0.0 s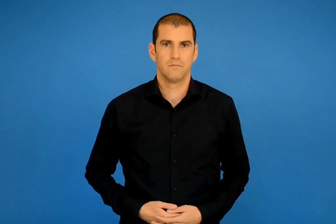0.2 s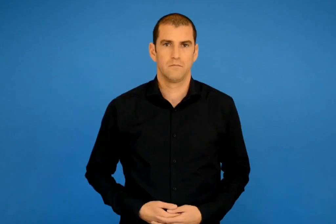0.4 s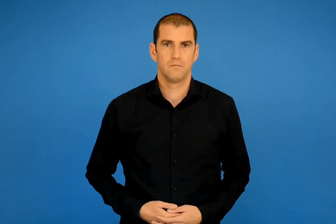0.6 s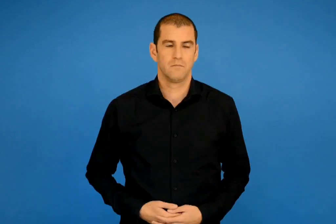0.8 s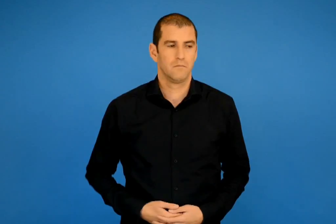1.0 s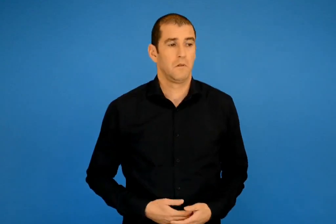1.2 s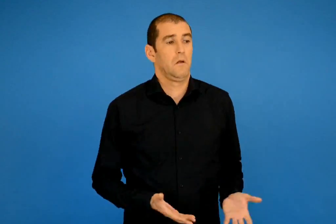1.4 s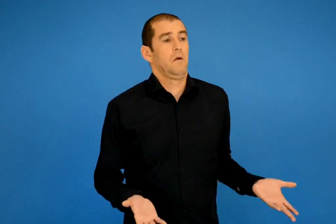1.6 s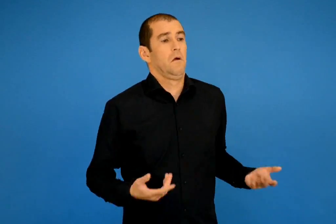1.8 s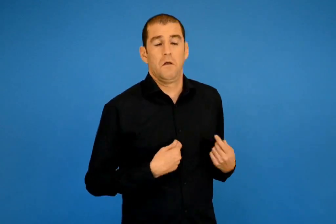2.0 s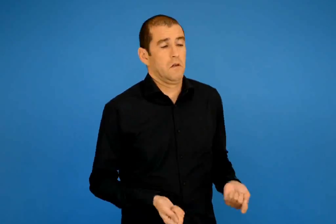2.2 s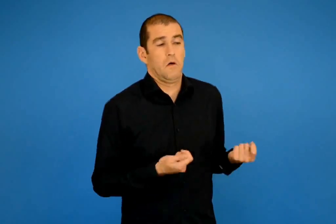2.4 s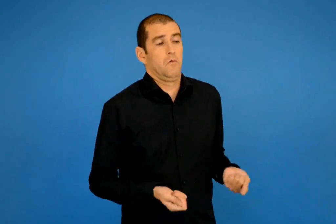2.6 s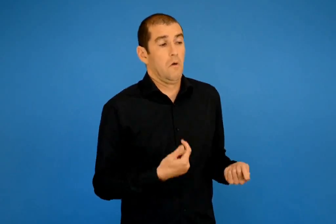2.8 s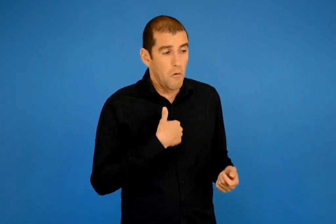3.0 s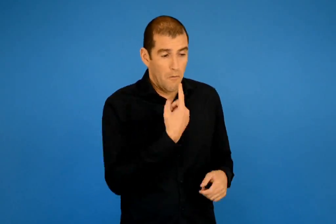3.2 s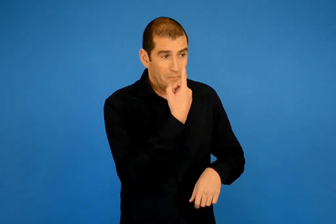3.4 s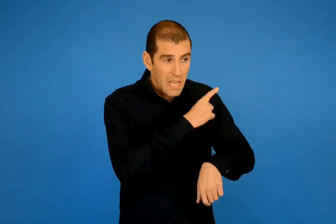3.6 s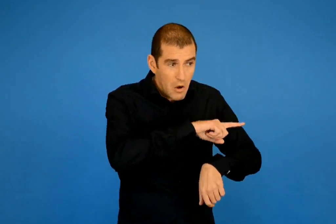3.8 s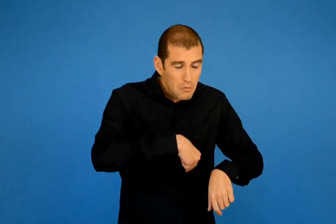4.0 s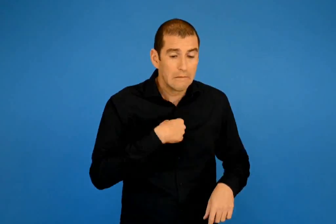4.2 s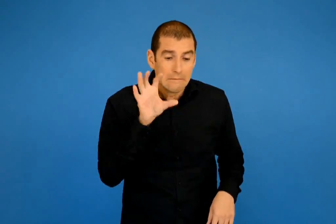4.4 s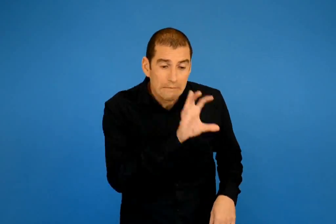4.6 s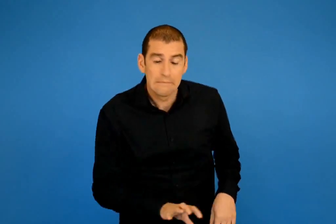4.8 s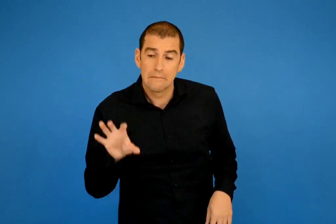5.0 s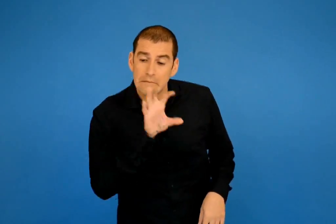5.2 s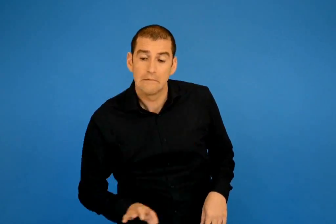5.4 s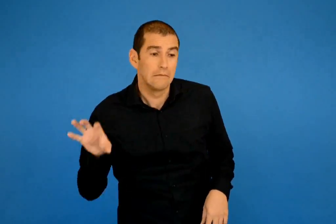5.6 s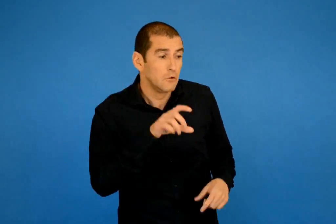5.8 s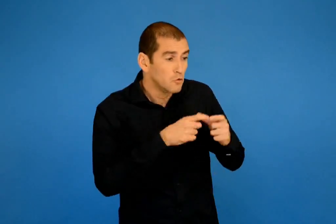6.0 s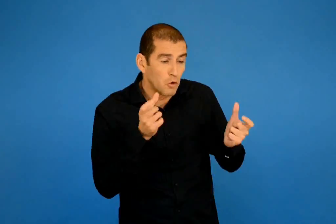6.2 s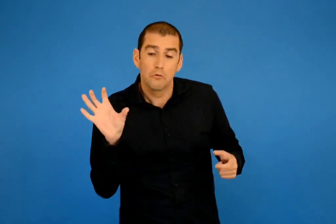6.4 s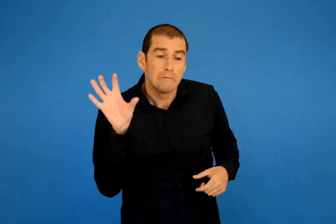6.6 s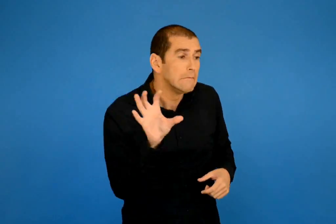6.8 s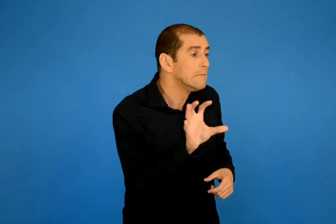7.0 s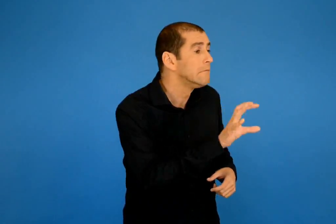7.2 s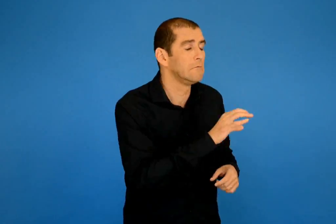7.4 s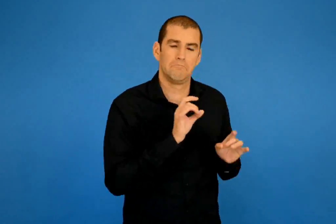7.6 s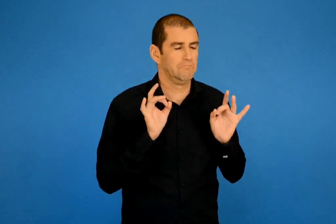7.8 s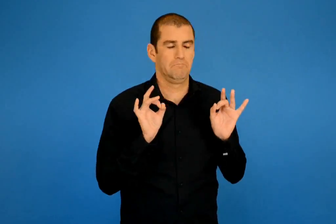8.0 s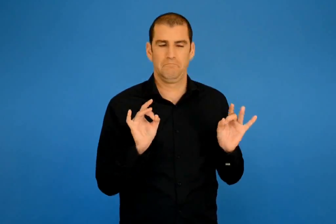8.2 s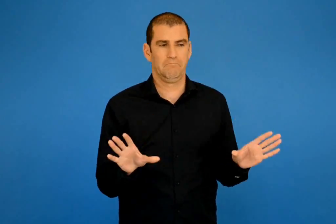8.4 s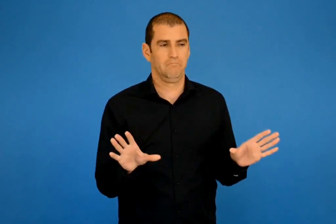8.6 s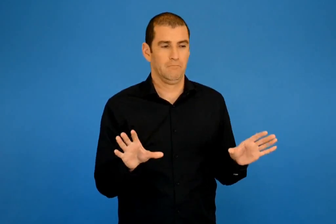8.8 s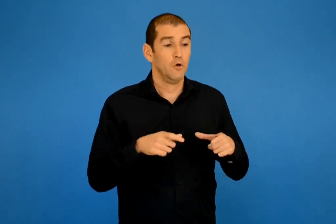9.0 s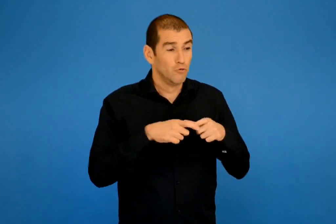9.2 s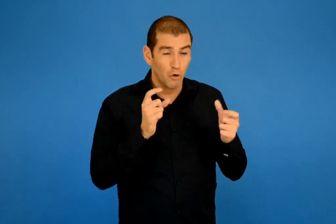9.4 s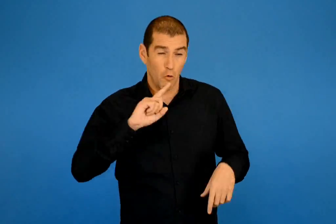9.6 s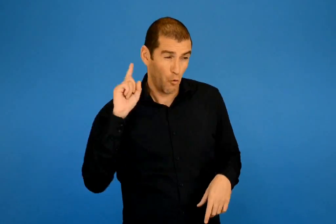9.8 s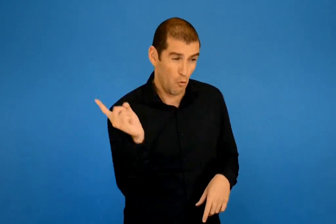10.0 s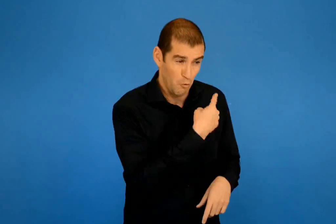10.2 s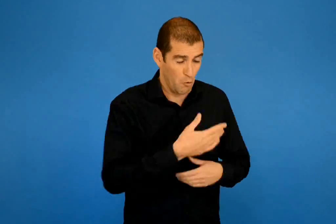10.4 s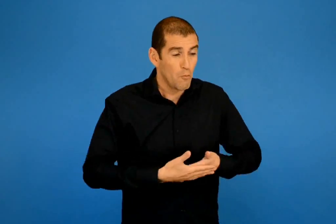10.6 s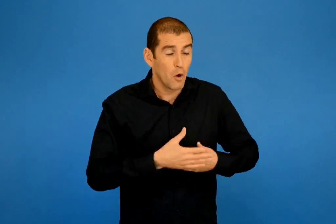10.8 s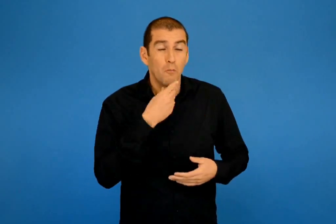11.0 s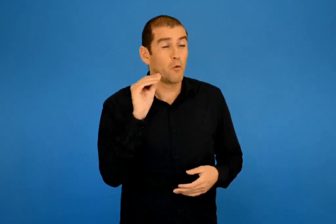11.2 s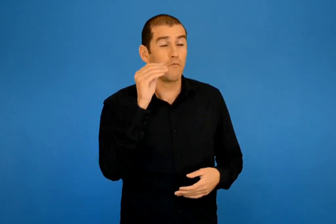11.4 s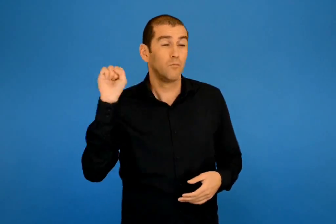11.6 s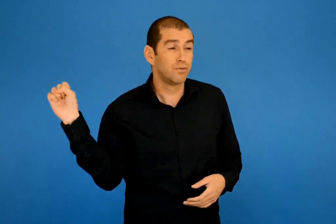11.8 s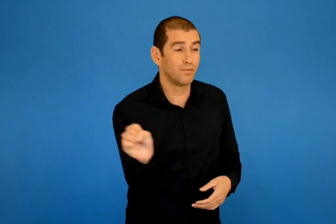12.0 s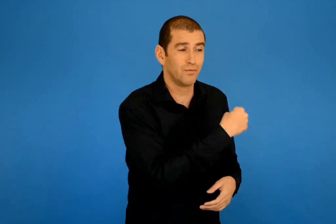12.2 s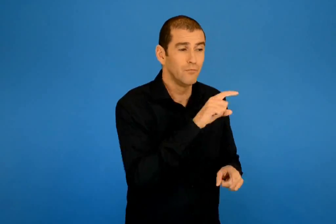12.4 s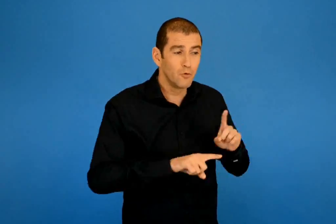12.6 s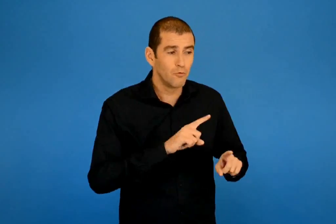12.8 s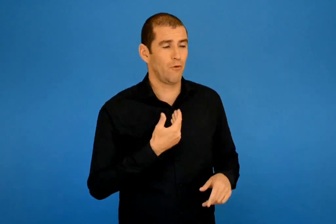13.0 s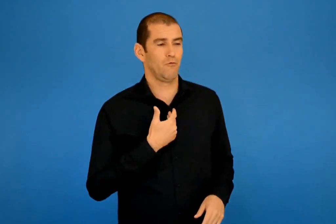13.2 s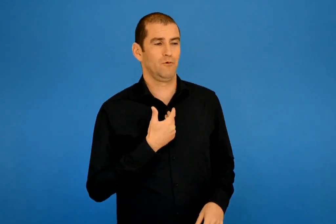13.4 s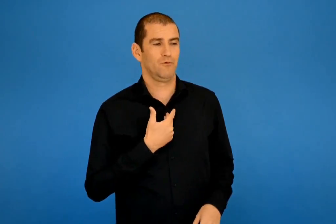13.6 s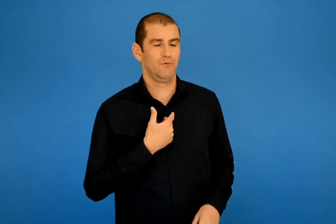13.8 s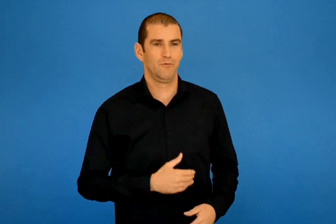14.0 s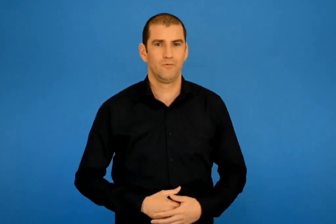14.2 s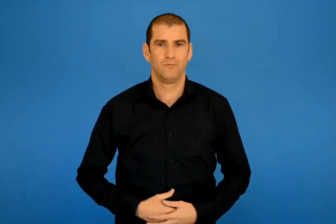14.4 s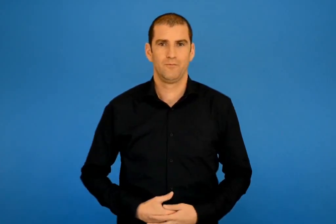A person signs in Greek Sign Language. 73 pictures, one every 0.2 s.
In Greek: τι να σου κάμω κοίταζα μίαν ώρα και δεν το ηύρα το μωρό σου γιατί μέσα στο σχολείο δεν ήταν ομορφότερο μωρό από το δικό μου
